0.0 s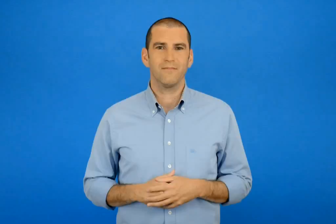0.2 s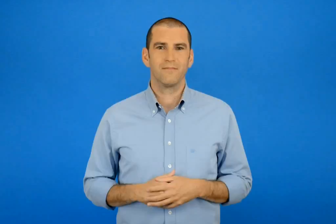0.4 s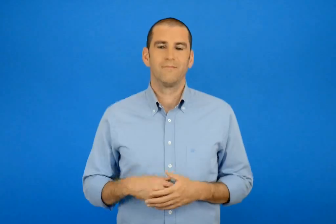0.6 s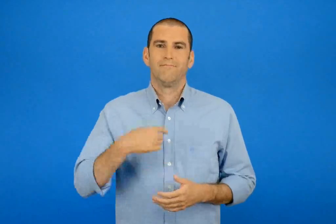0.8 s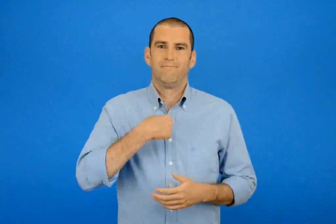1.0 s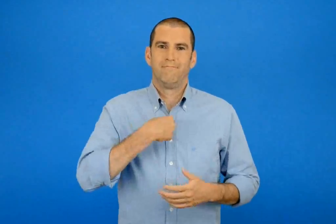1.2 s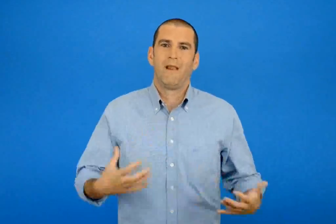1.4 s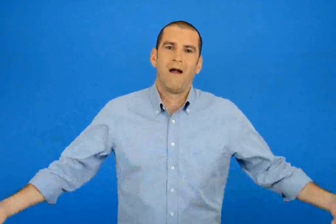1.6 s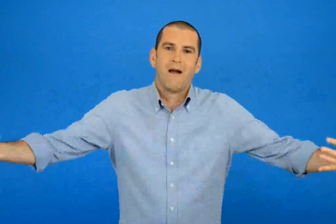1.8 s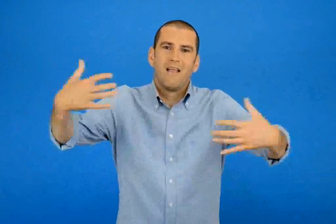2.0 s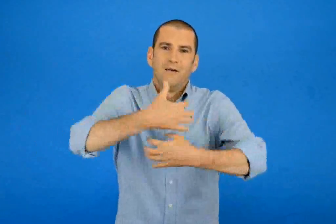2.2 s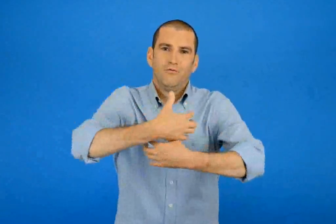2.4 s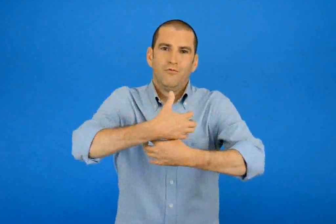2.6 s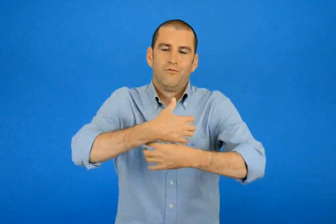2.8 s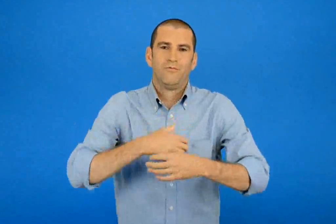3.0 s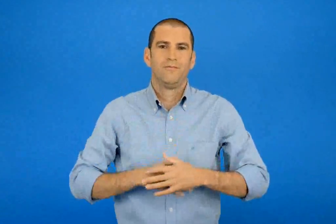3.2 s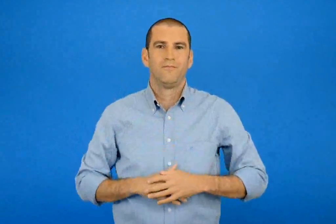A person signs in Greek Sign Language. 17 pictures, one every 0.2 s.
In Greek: αγκαλιάζω
